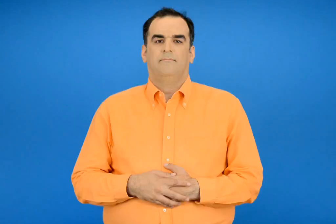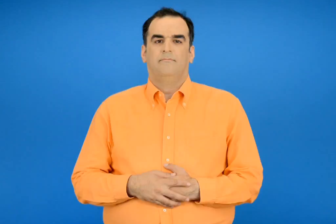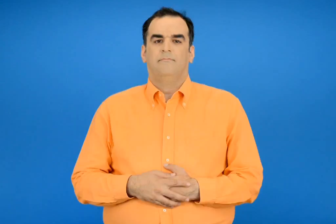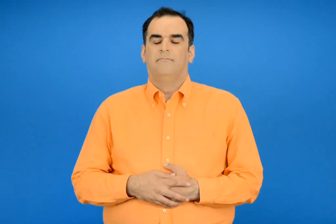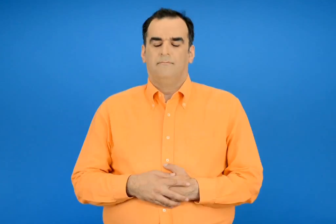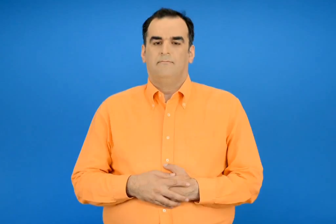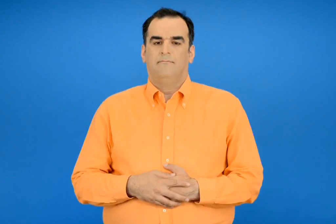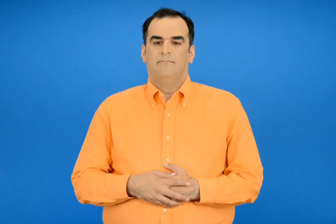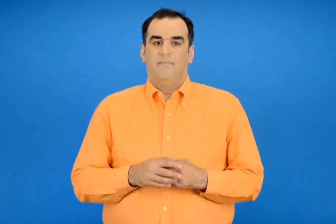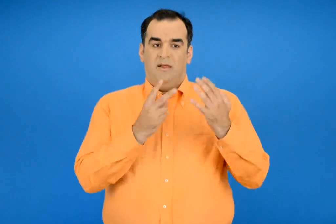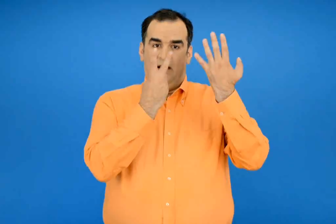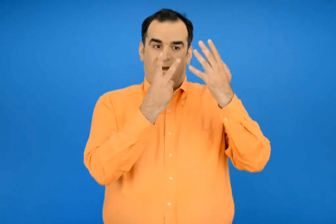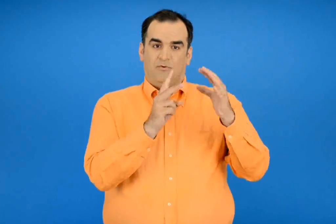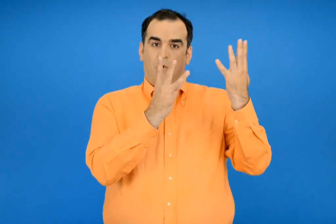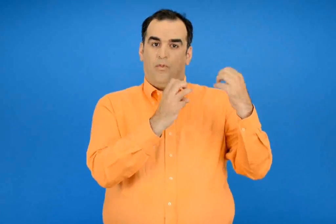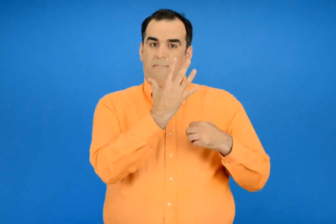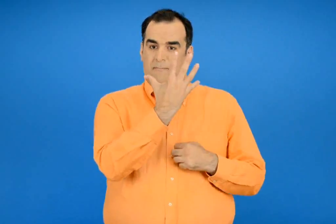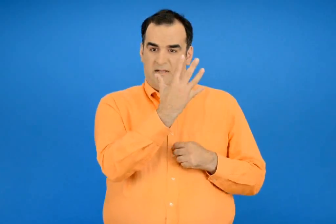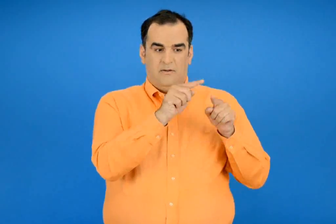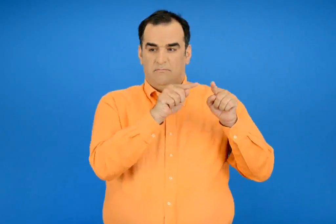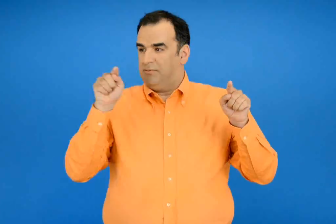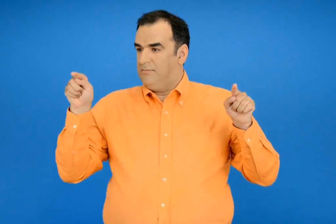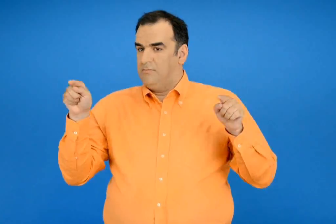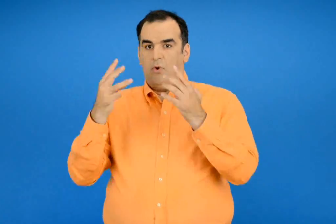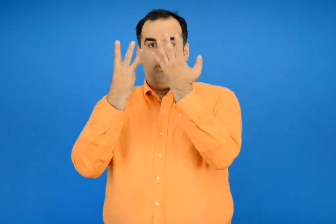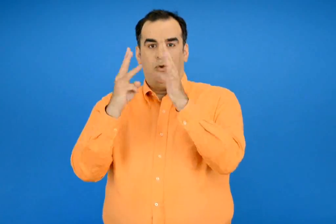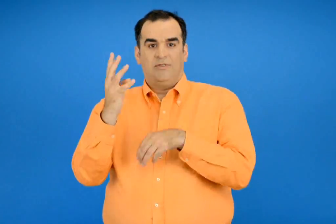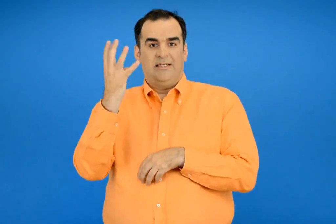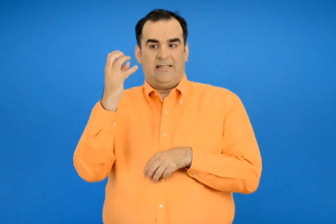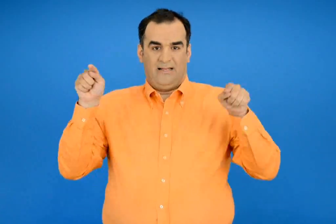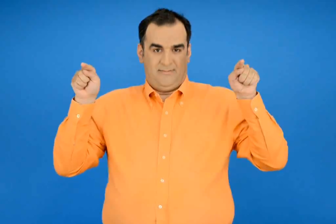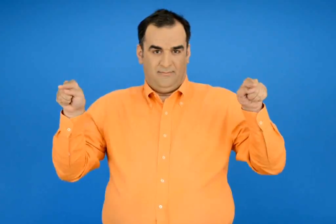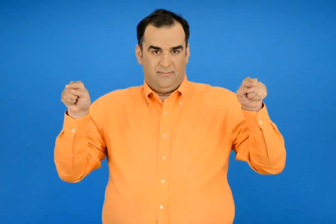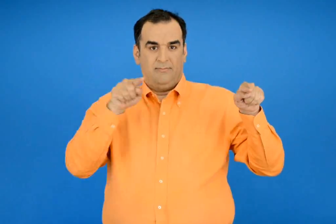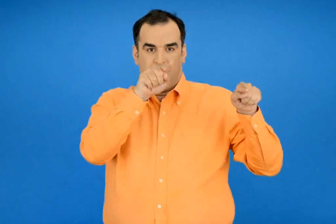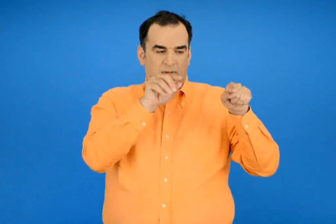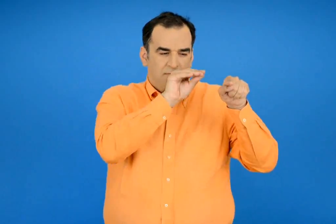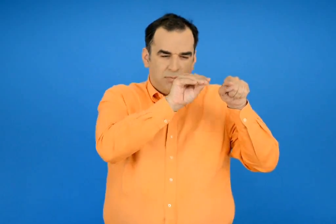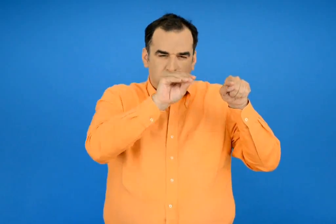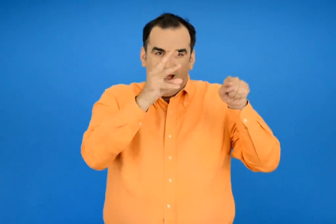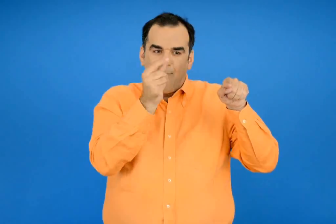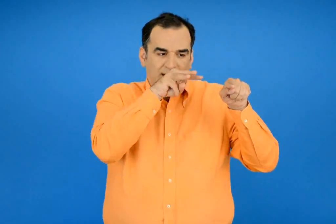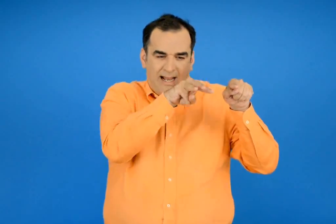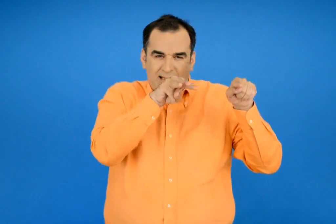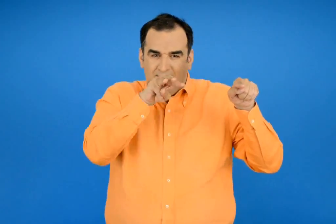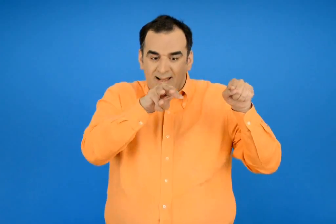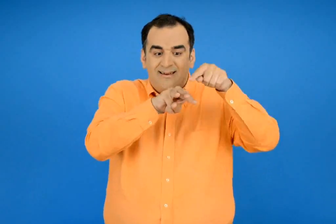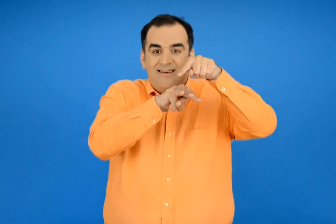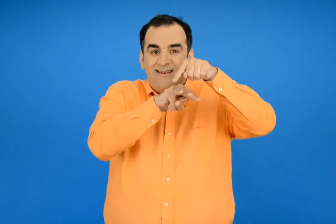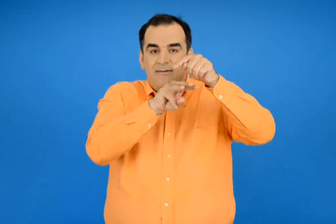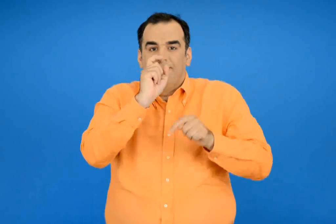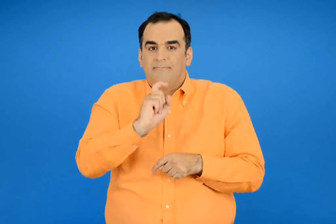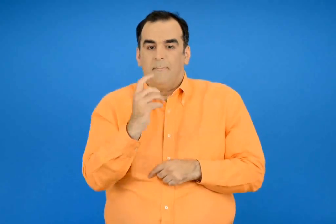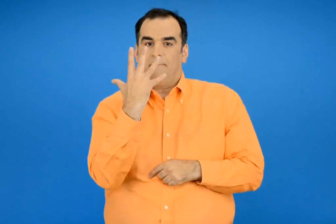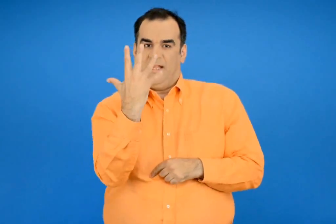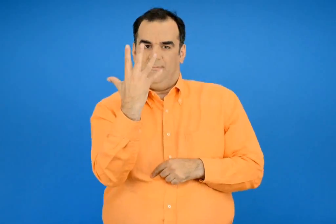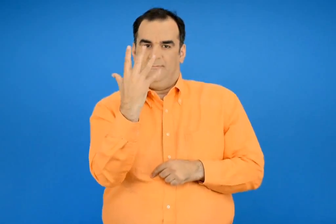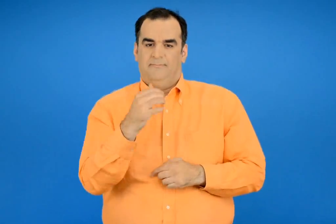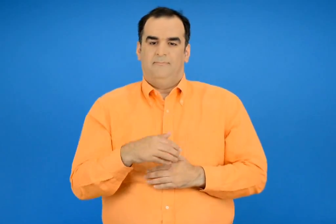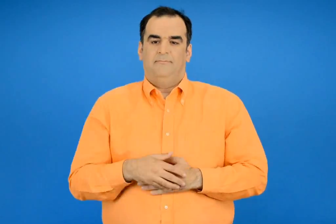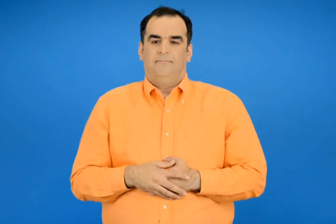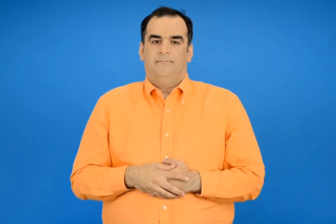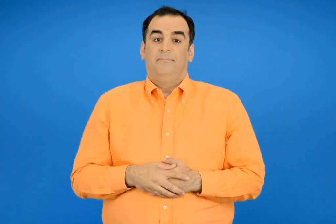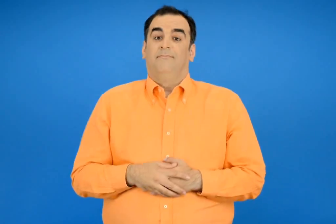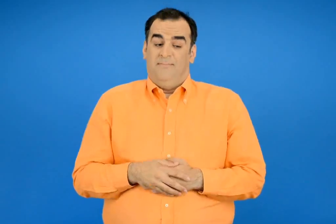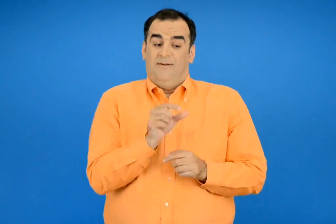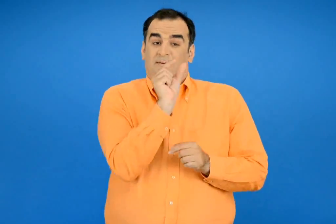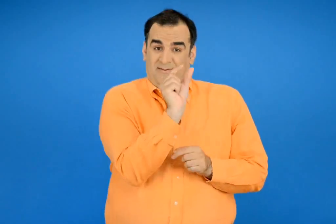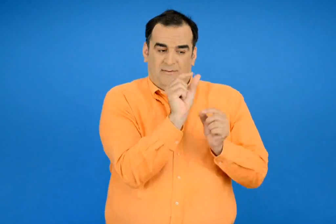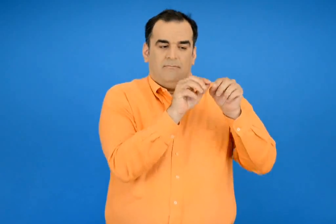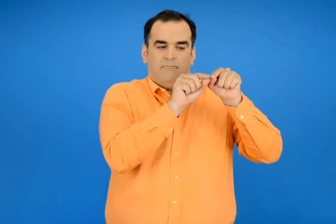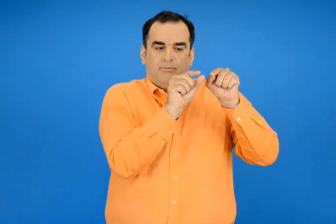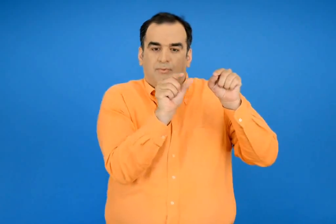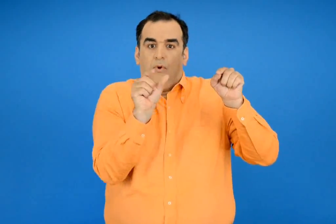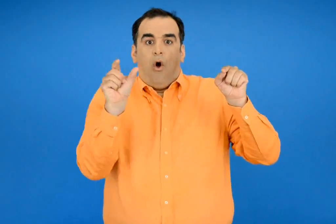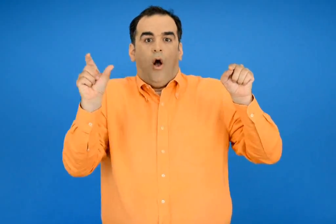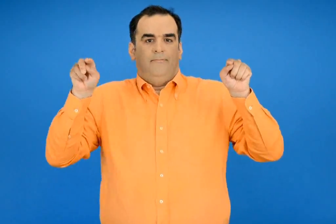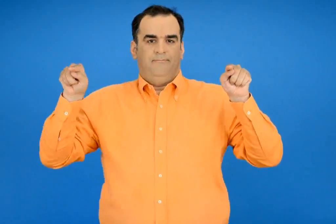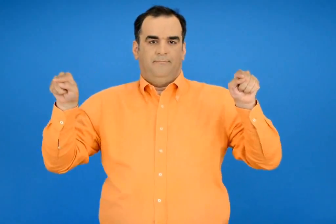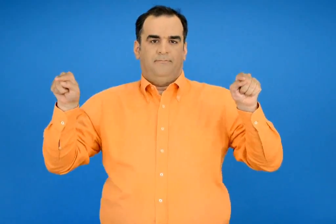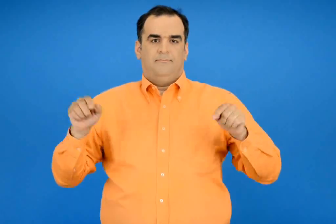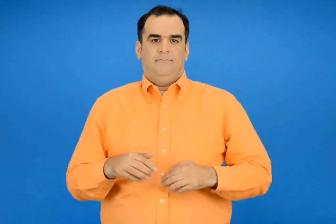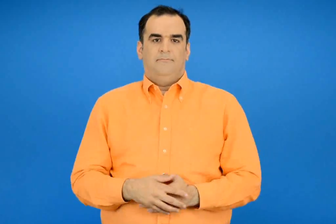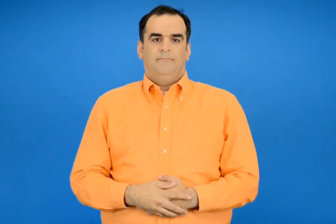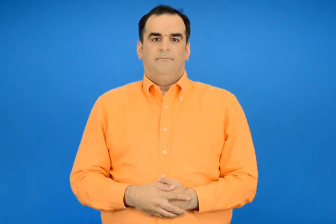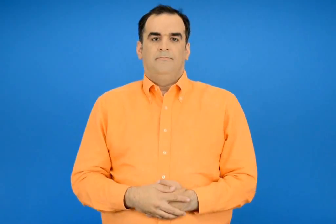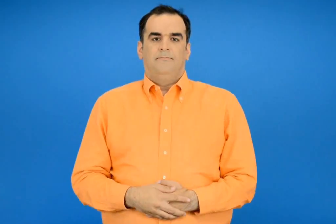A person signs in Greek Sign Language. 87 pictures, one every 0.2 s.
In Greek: βρίσκουμε τους αριθμούς που είναι αναμεσά στο 785 και στο 840 και τελειώνουν σε 5 τους γράφουμε από τον μικρότερο στον μεγαλύτερο
